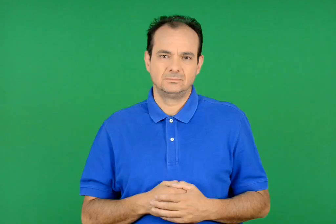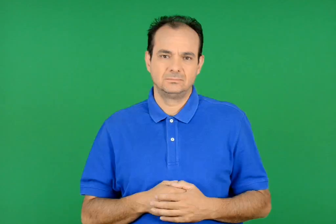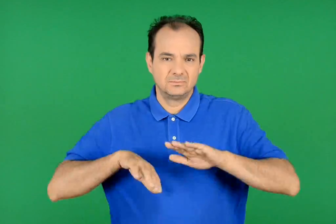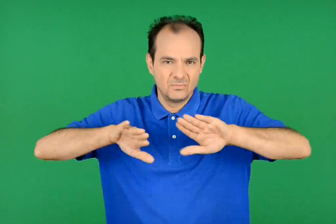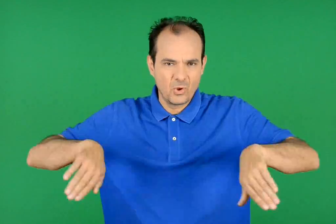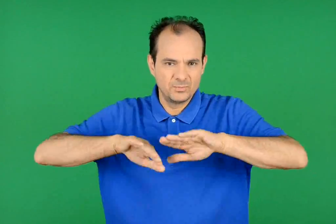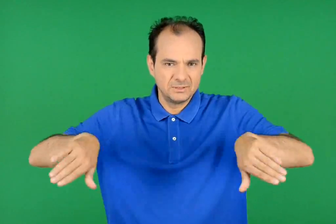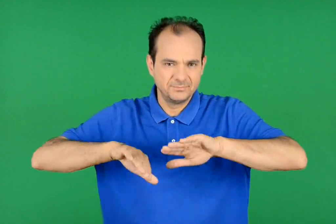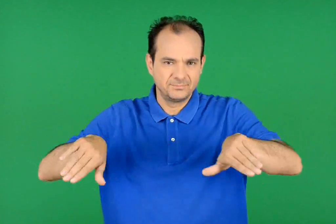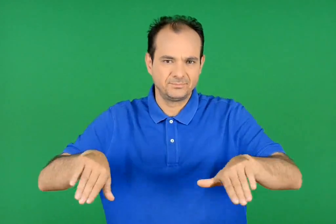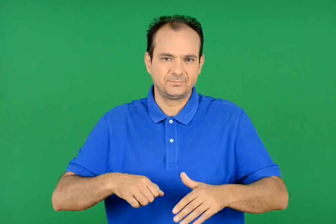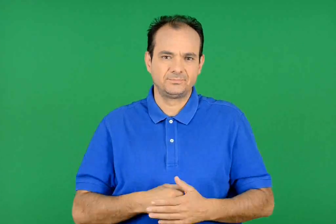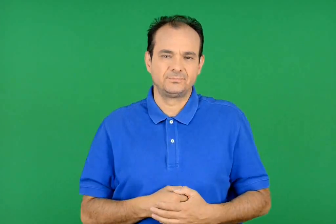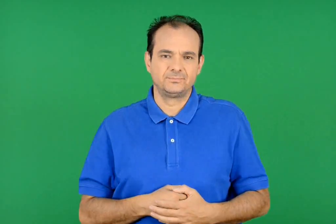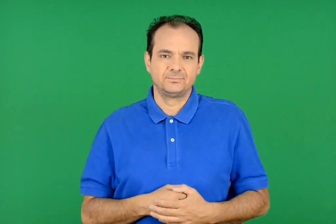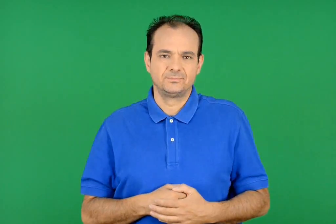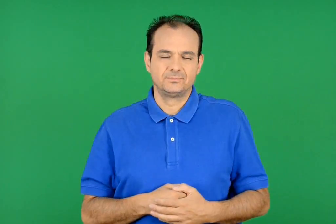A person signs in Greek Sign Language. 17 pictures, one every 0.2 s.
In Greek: κολύμπι
